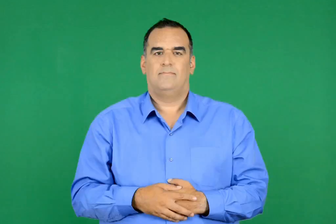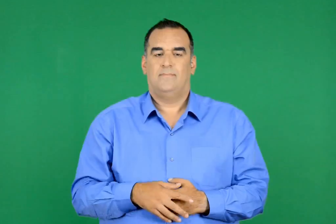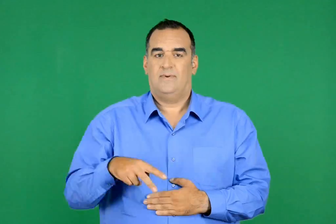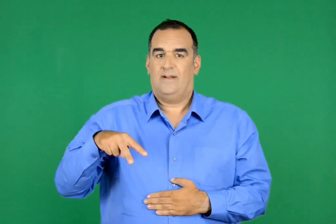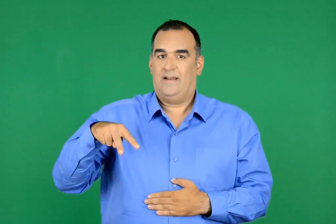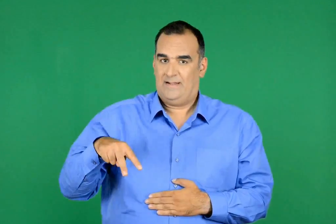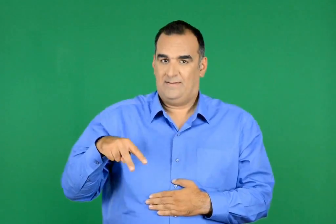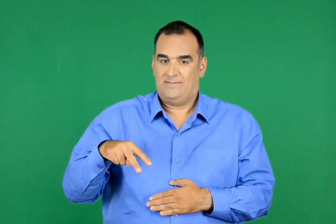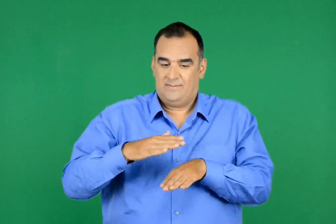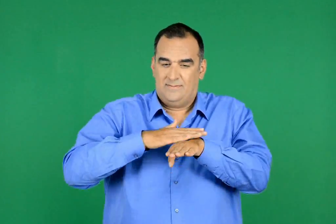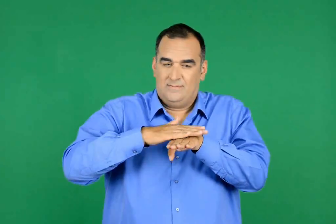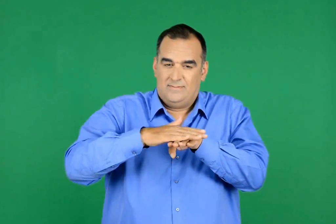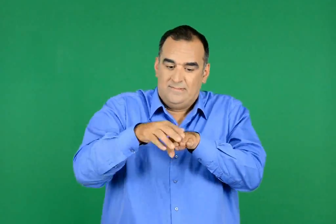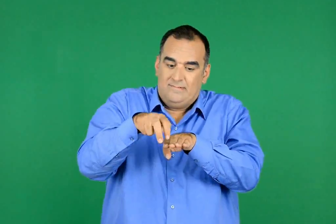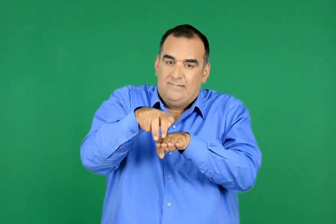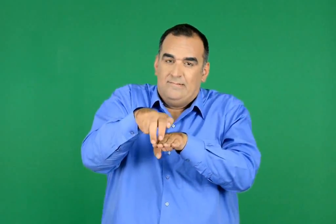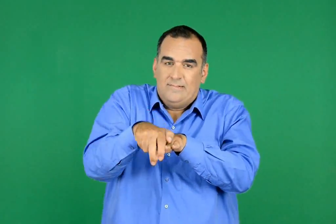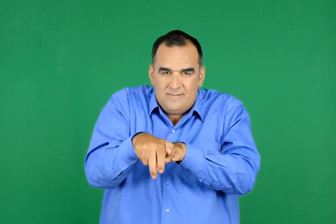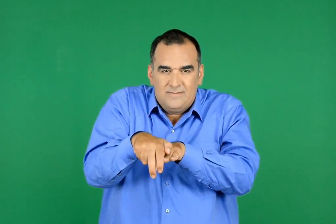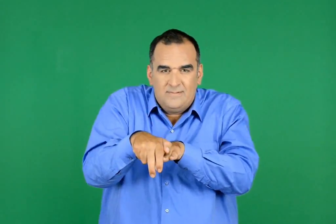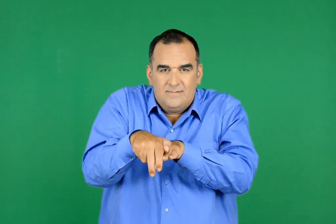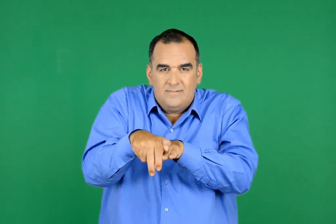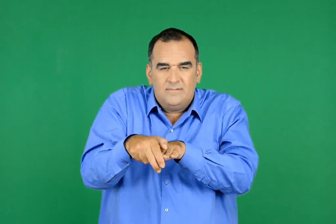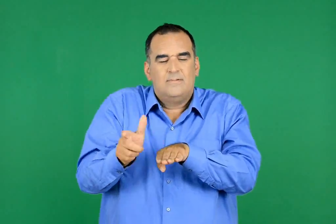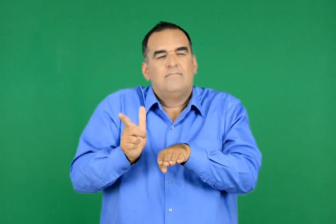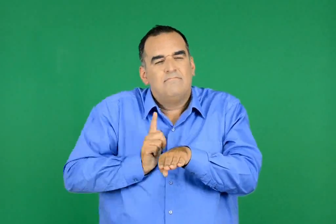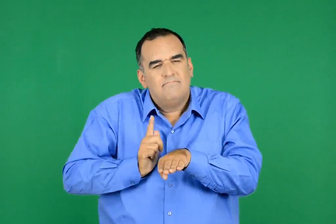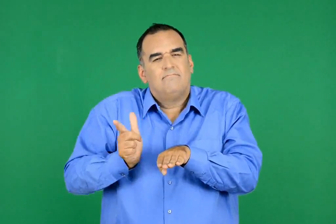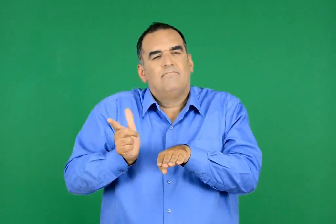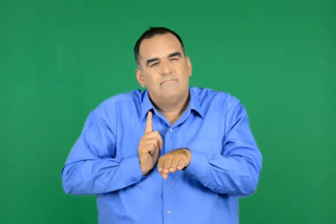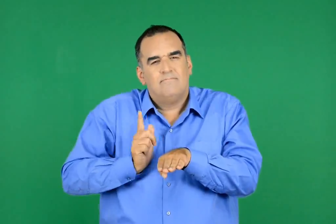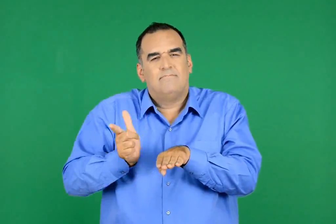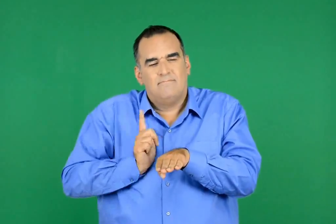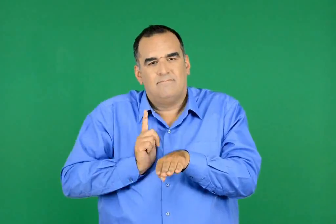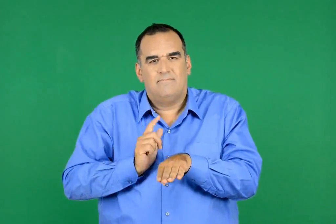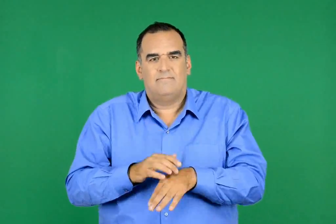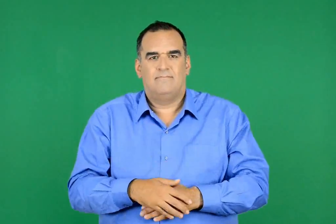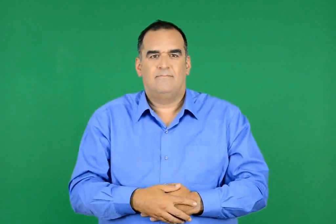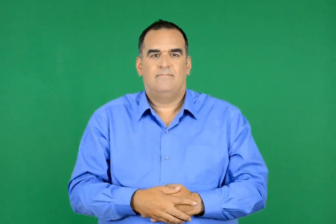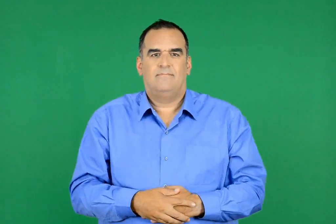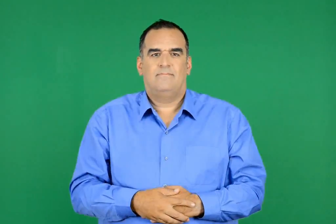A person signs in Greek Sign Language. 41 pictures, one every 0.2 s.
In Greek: η λίλη κάθισε στην άκρη της προβλήτας και περίμενε
